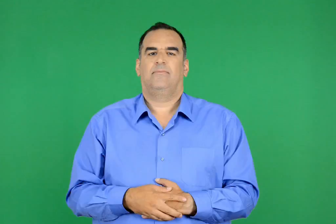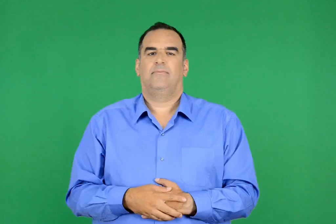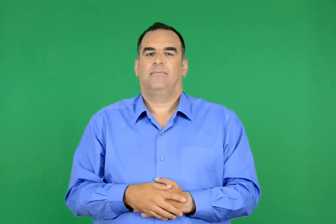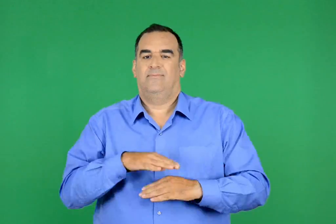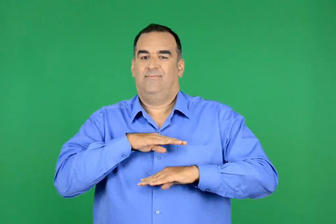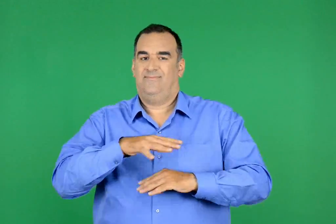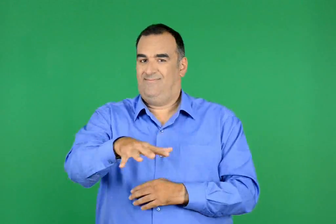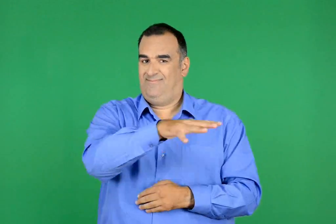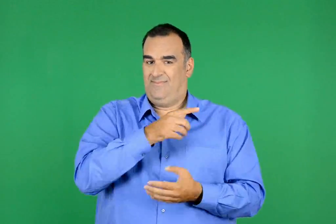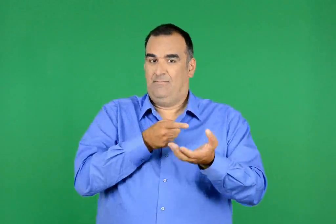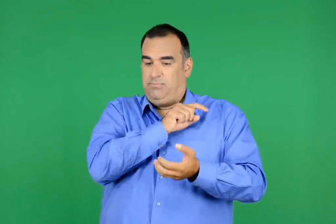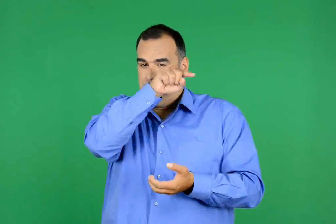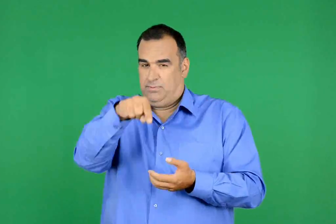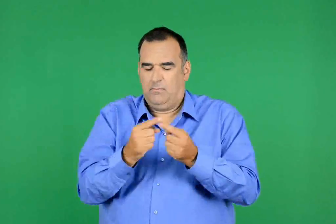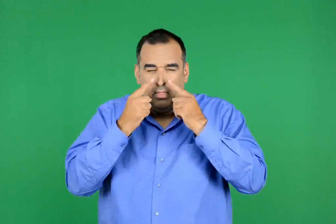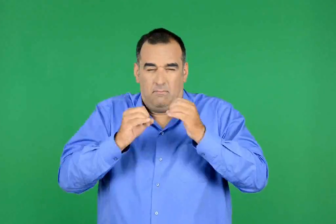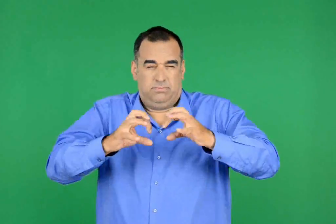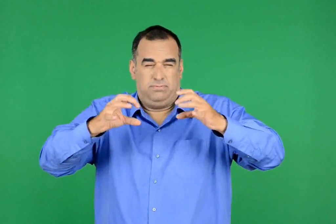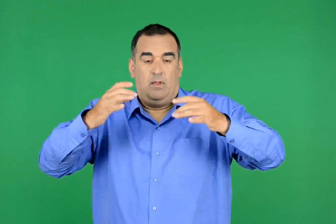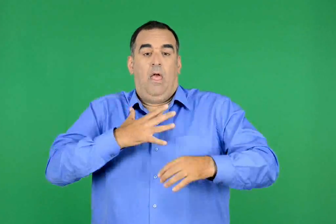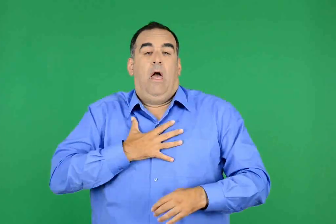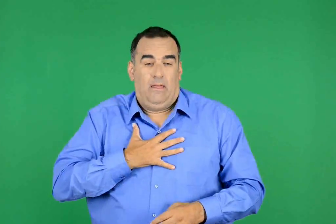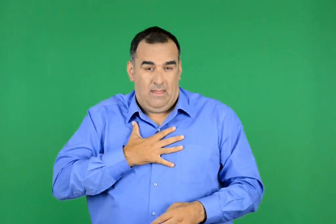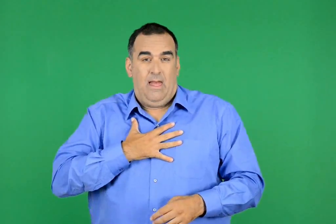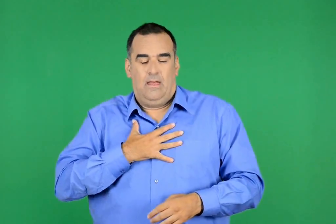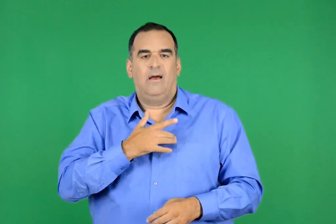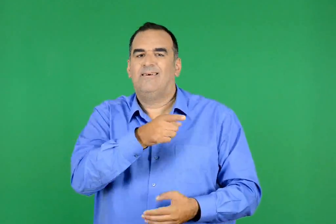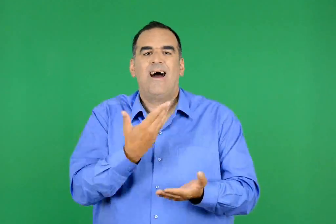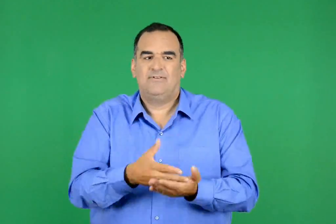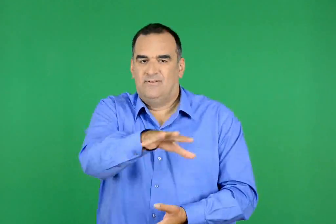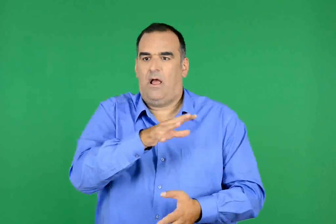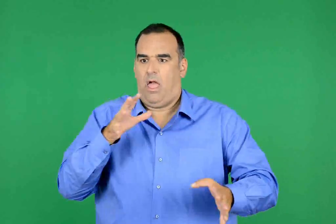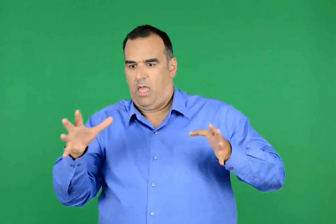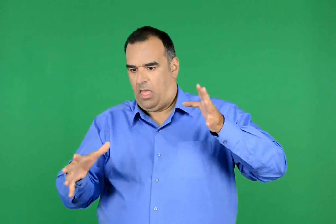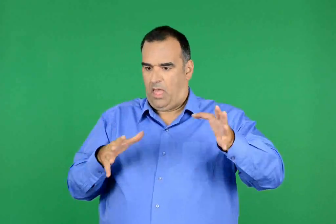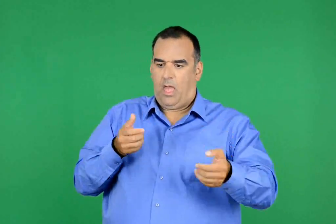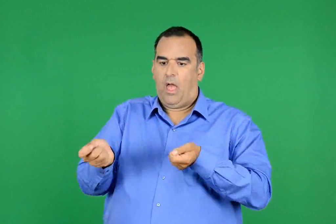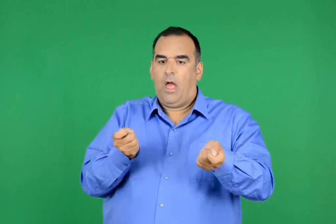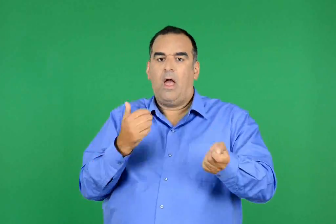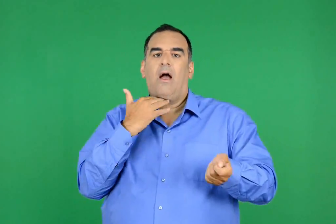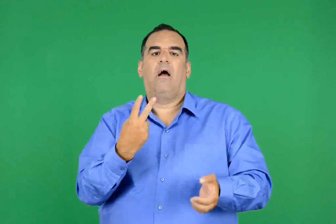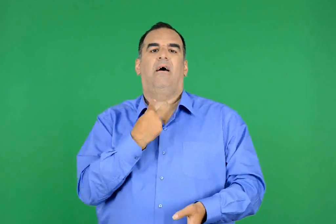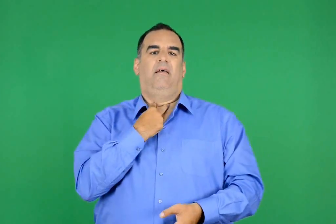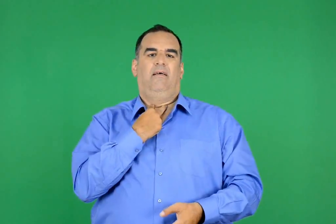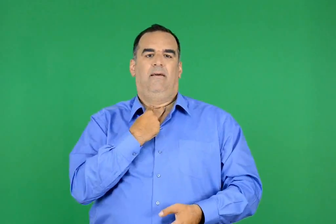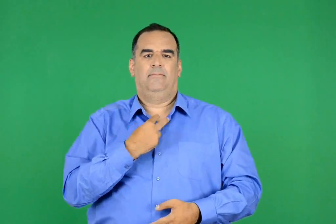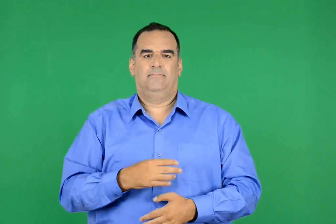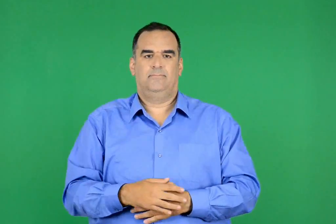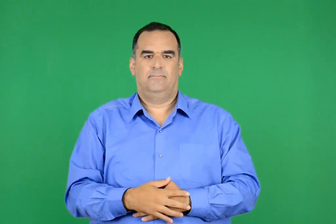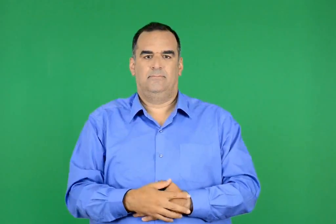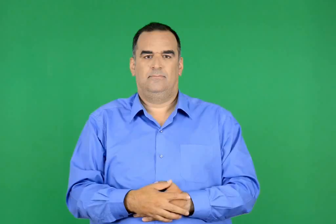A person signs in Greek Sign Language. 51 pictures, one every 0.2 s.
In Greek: τα ασφυξιογόνα που έριξαν ήταν η απόδειξη πως έχουν χάσει την ψυχραιμία τους
